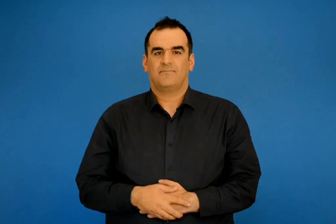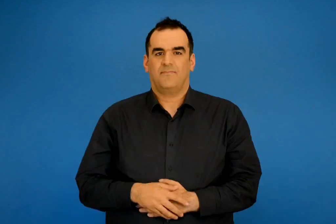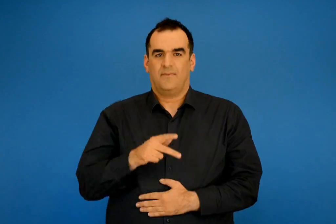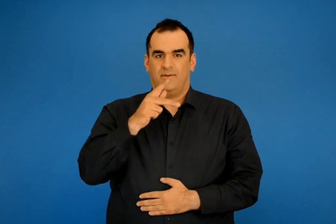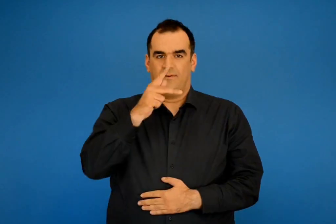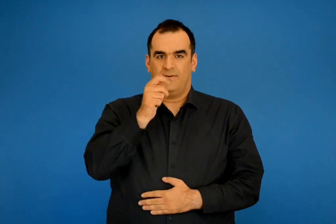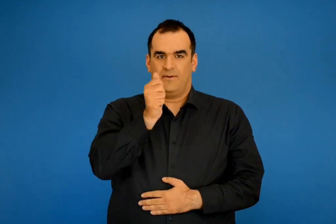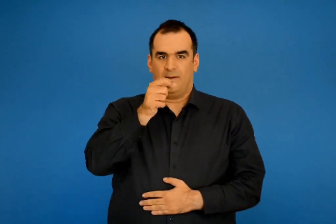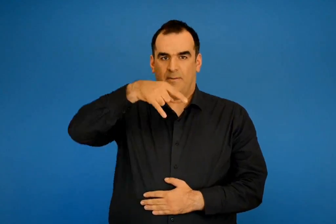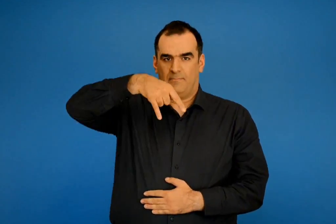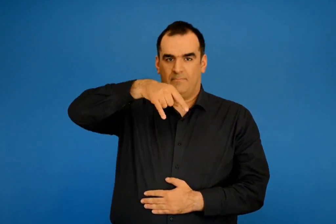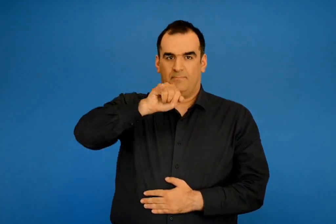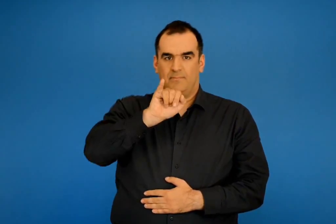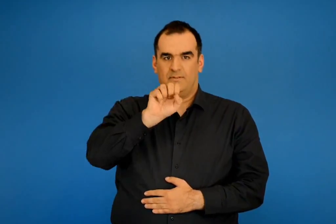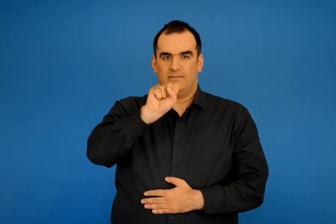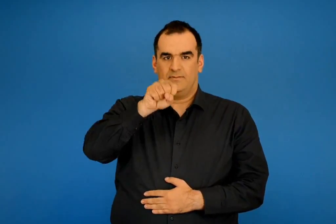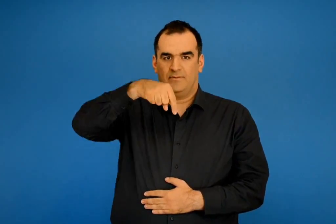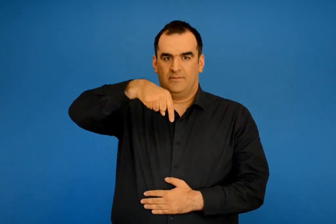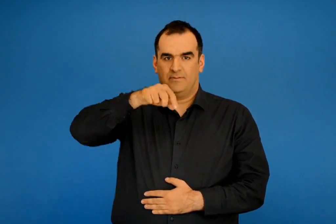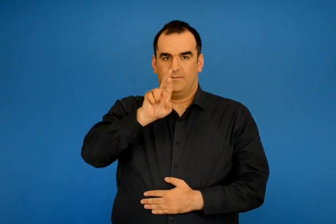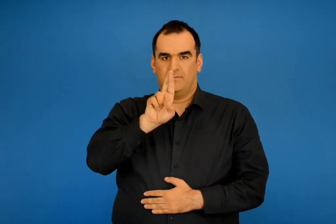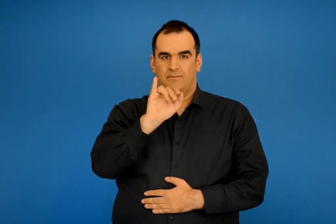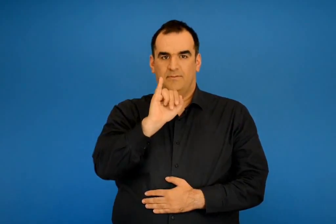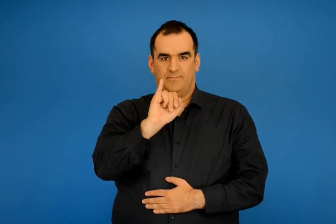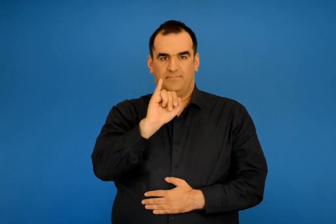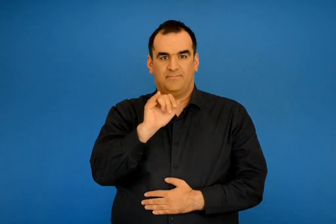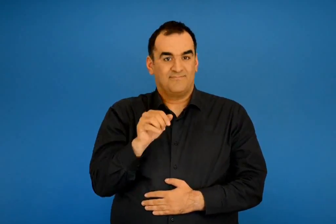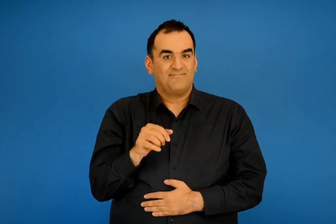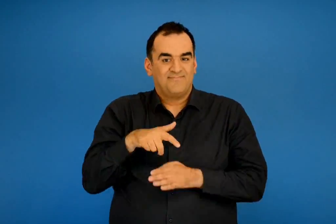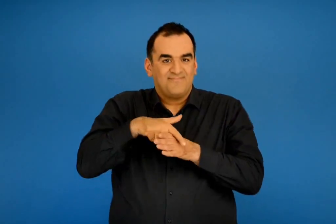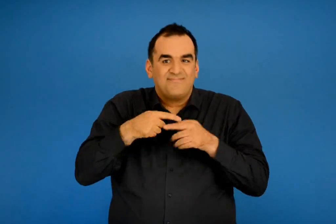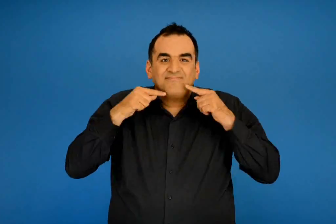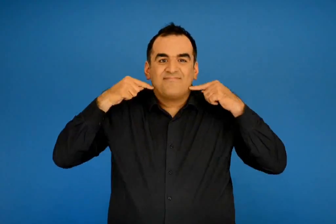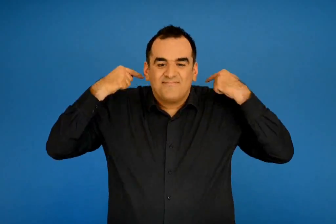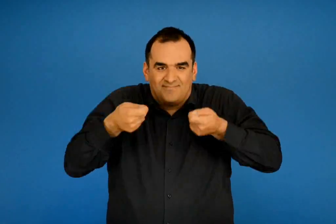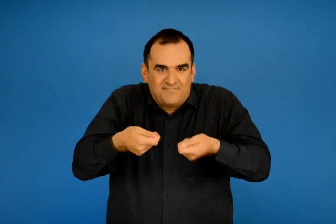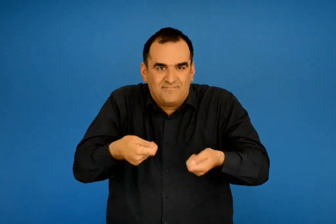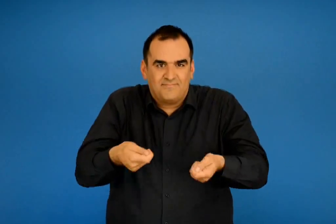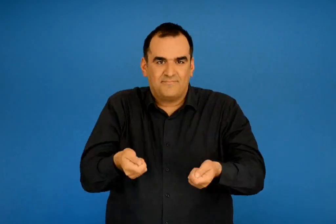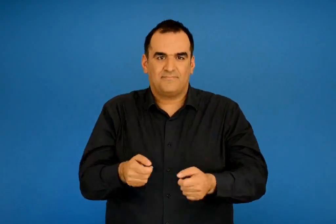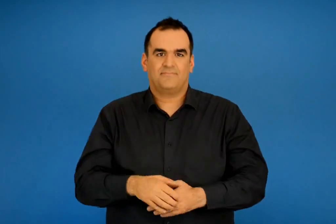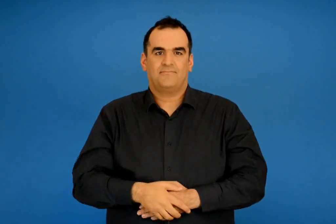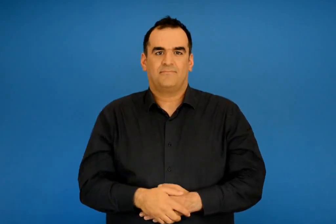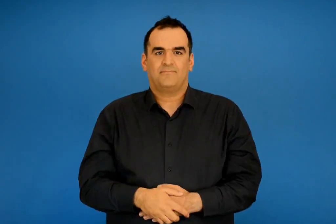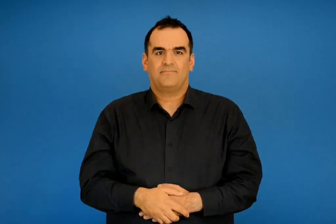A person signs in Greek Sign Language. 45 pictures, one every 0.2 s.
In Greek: καπίστρι χαλινάρι
